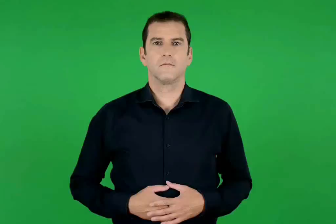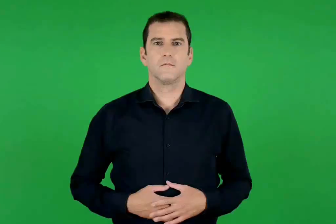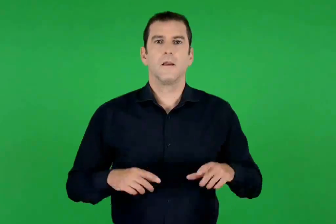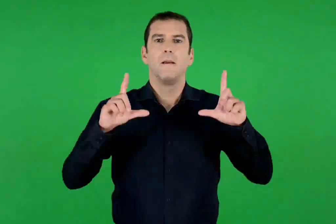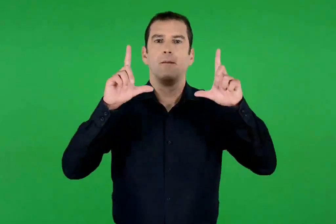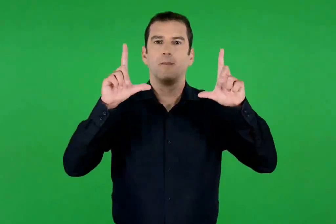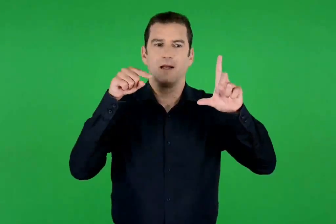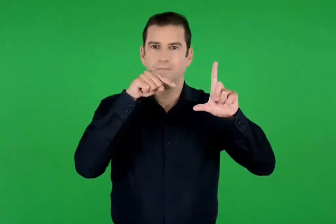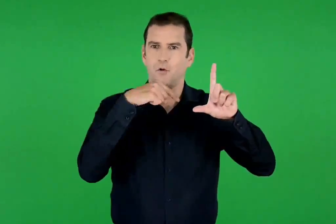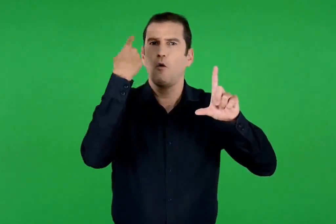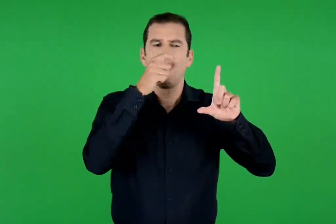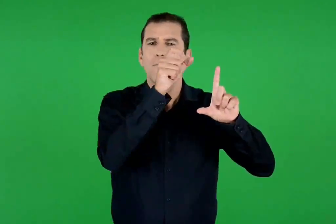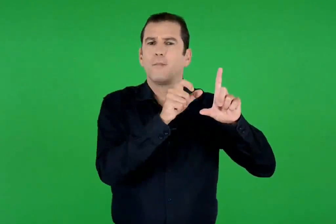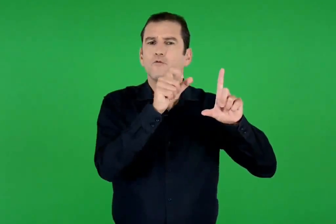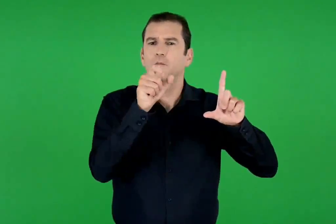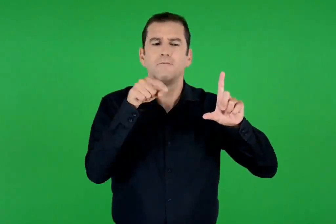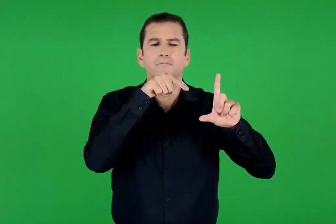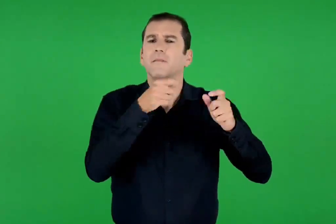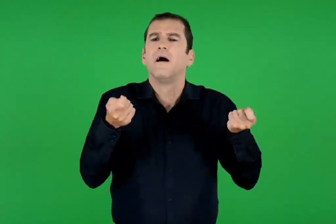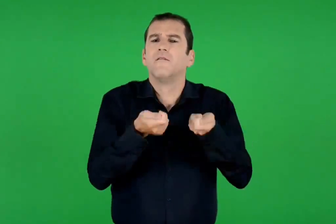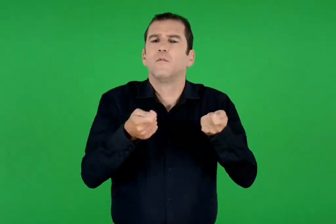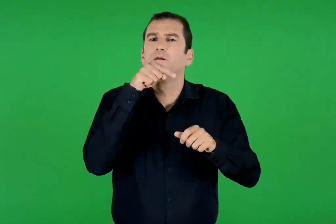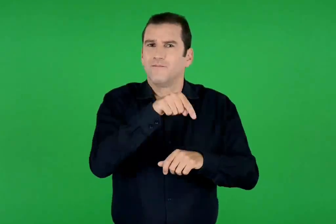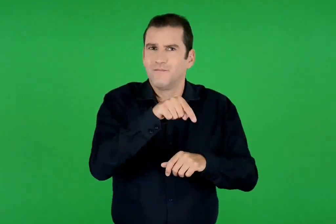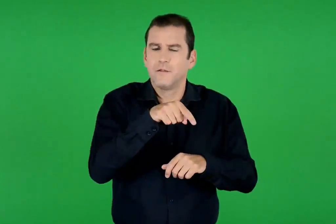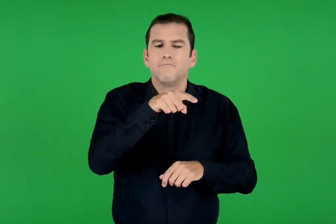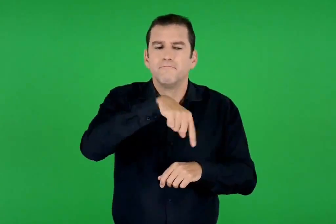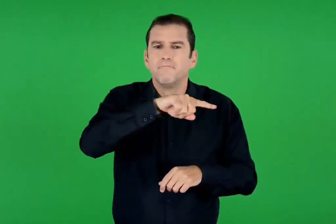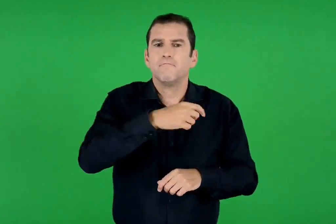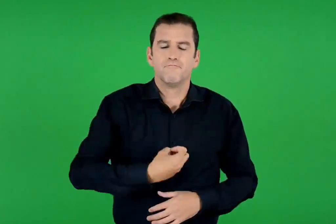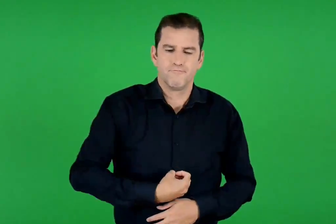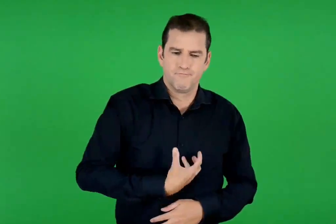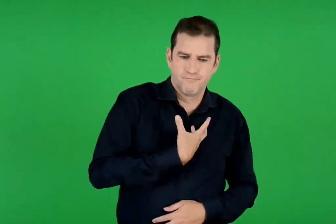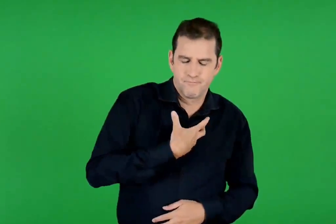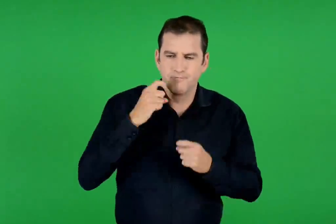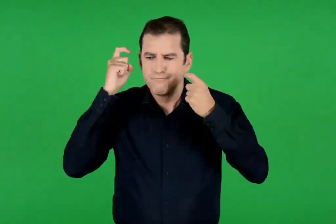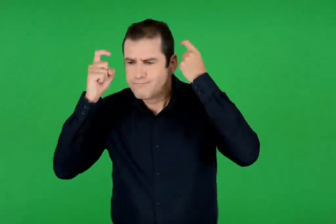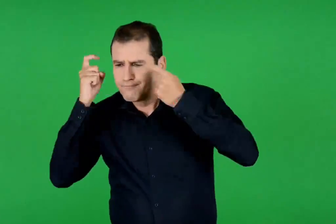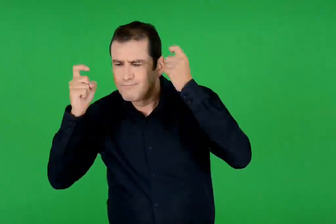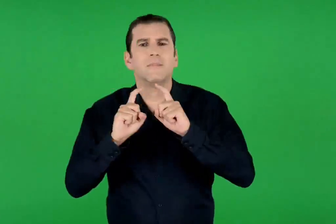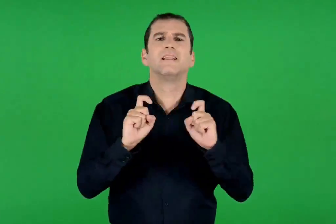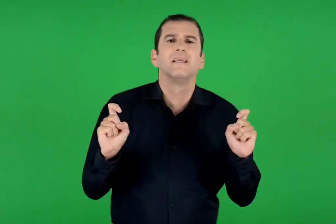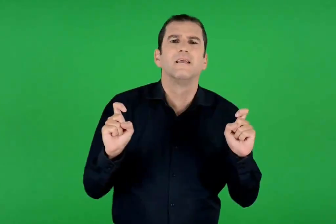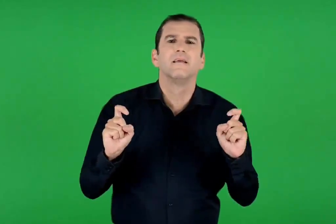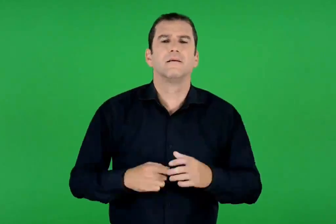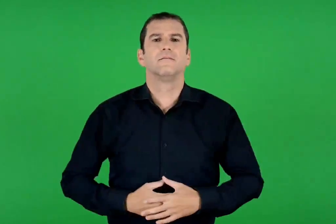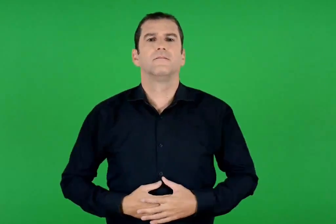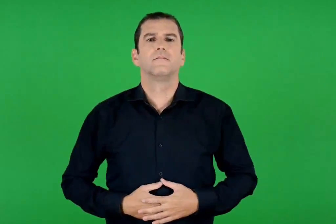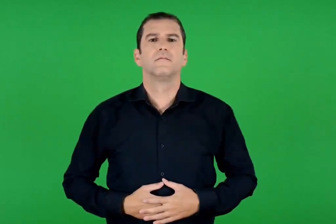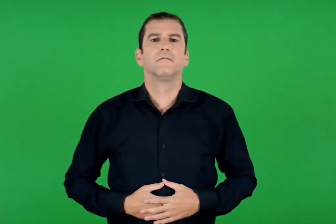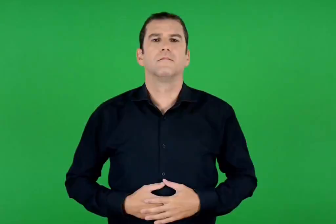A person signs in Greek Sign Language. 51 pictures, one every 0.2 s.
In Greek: τι μπορεί να σκέφτονται ή να νιώθουν τα πρόσωπα του πίνακα σε σχέση με αυτό που κάνουν ;
